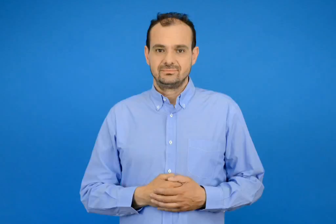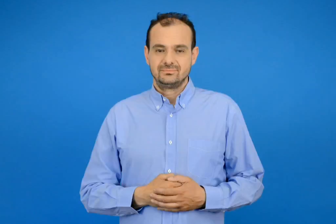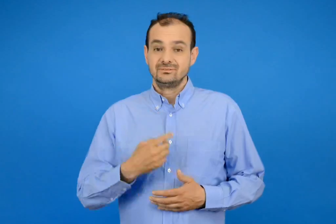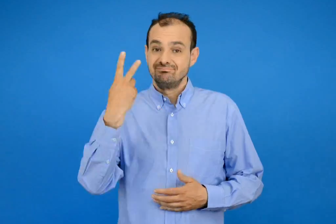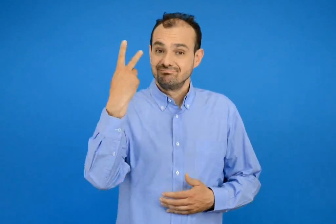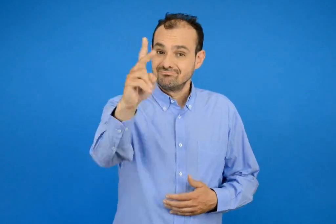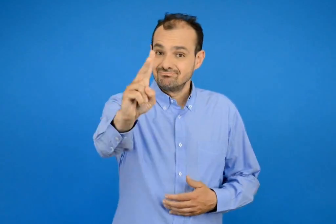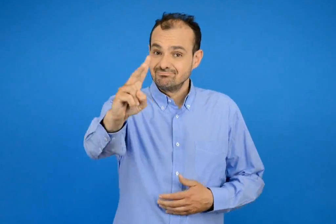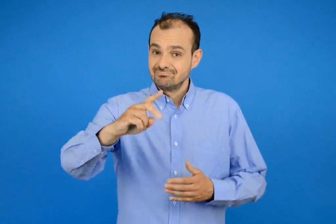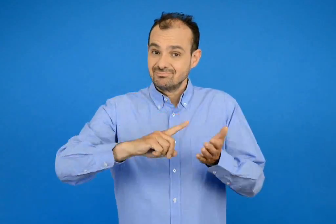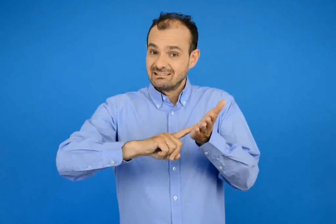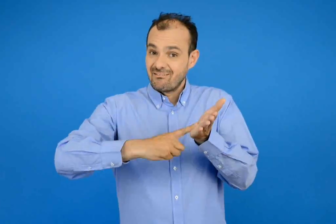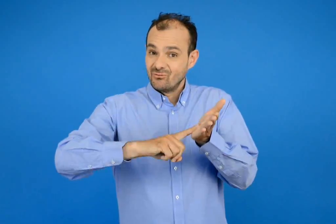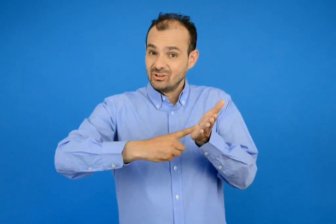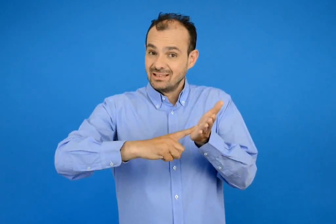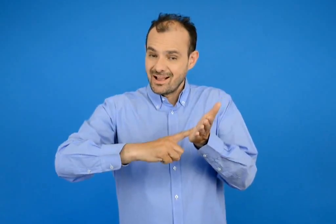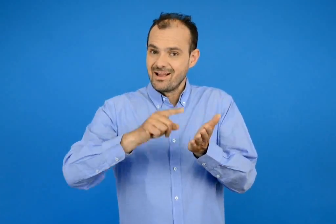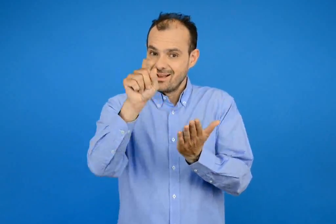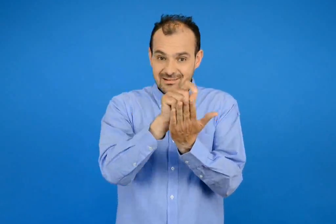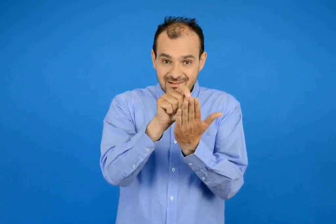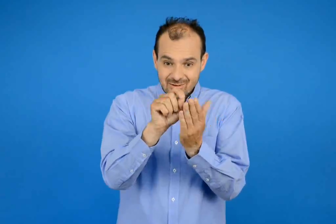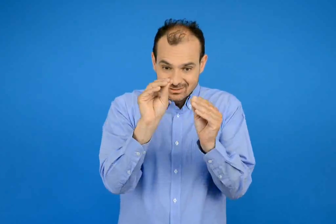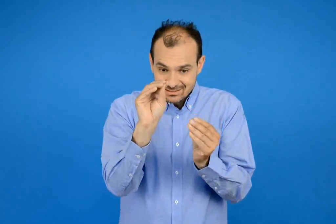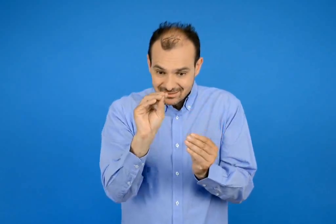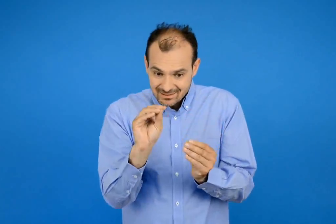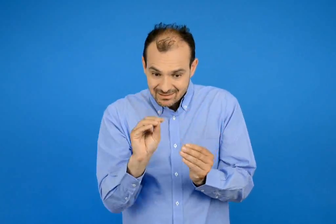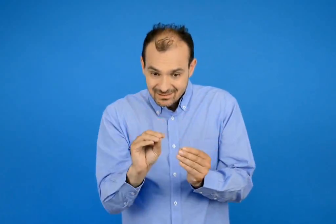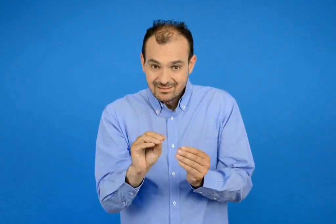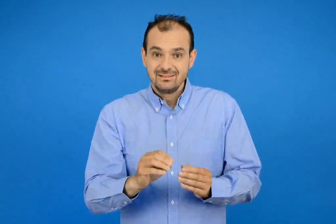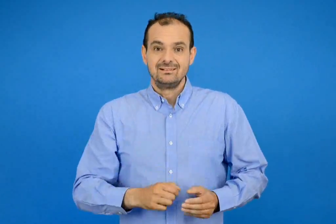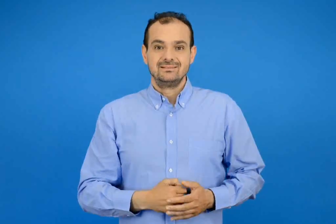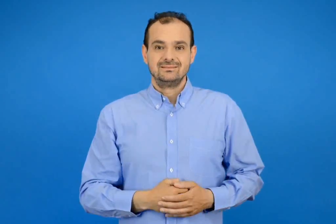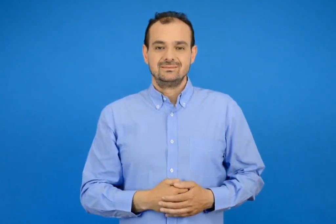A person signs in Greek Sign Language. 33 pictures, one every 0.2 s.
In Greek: συμπλήρωσε τη δική σου ταυτότητα
